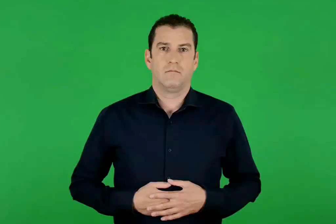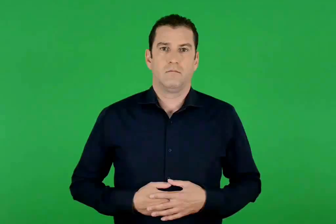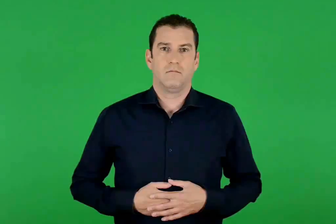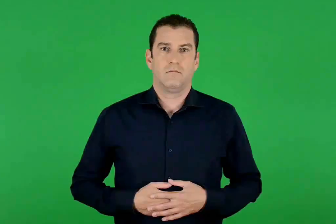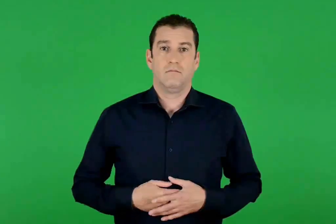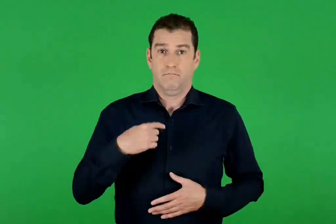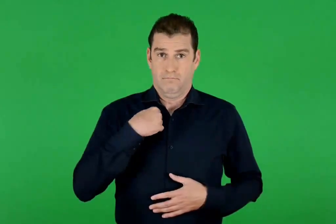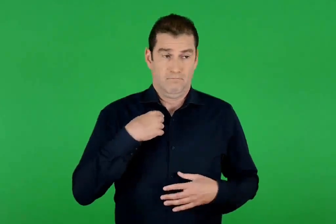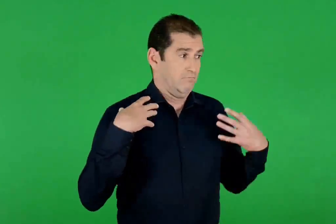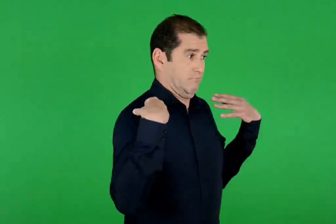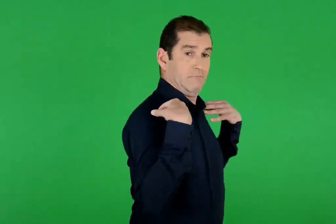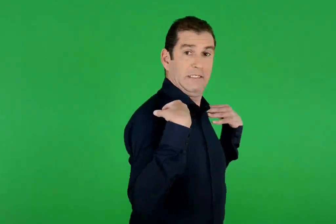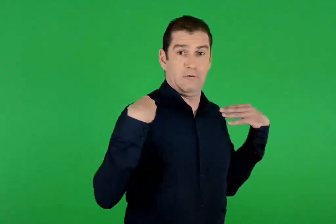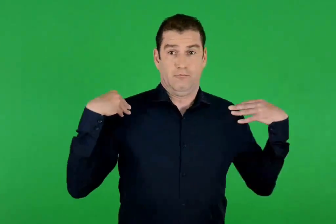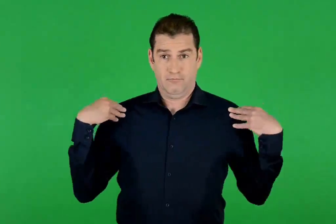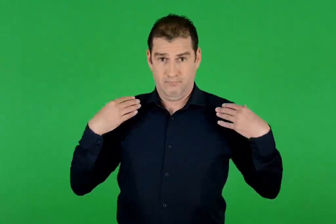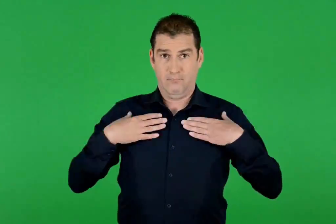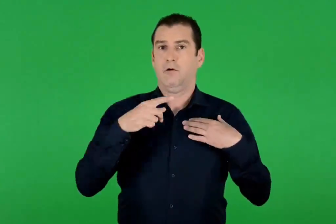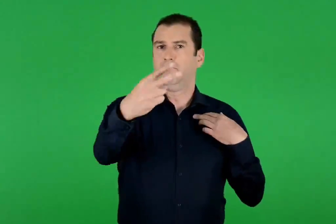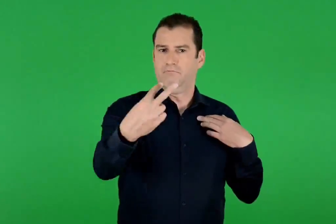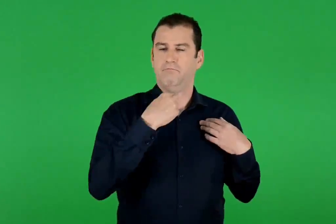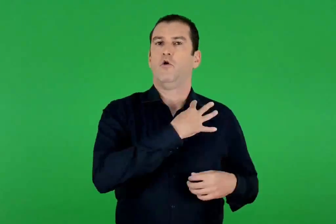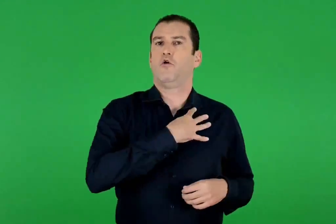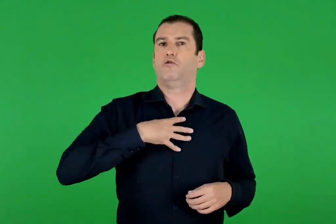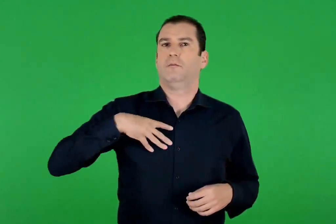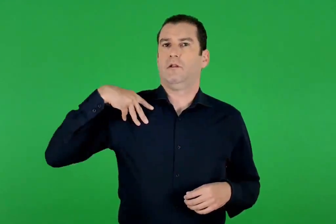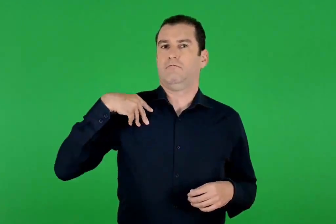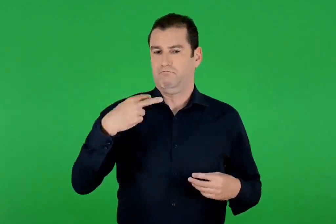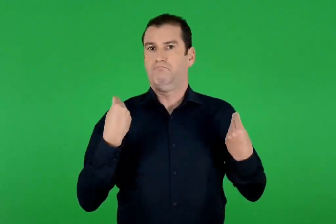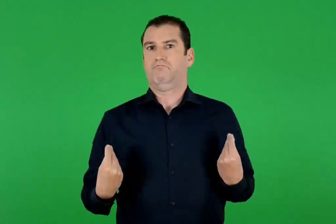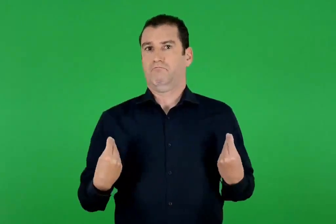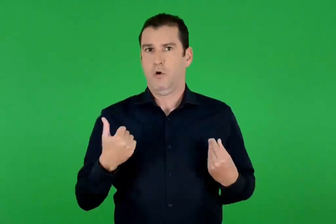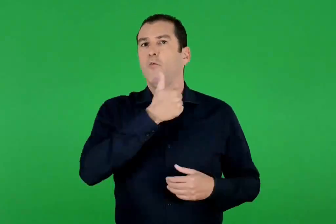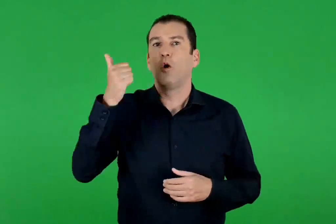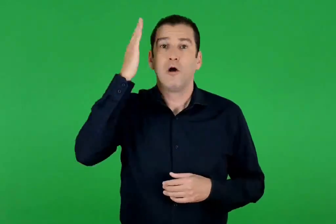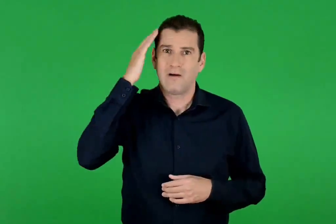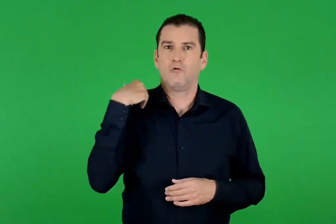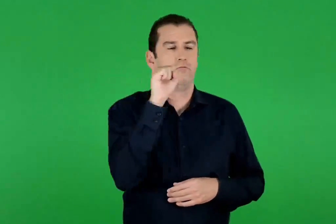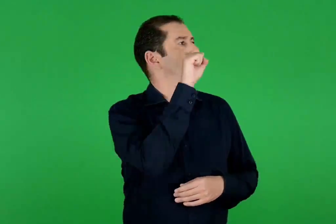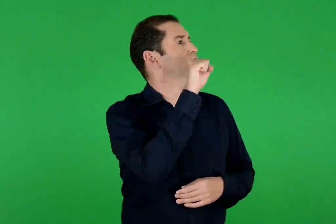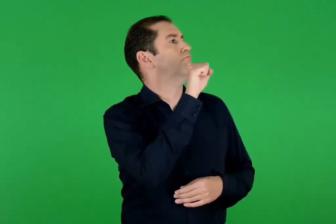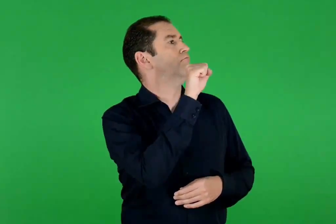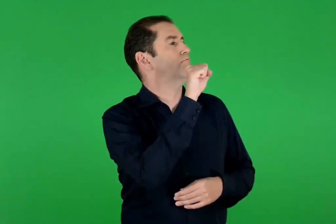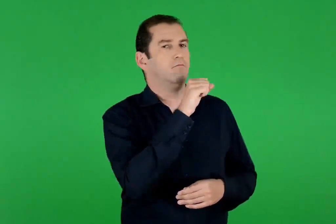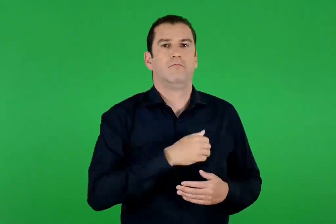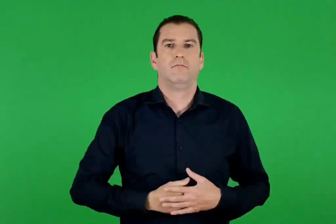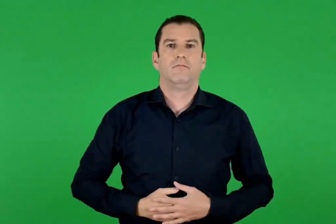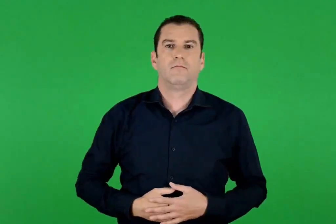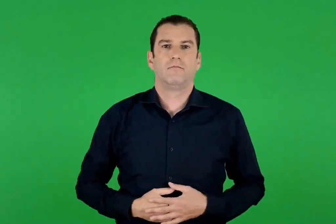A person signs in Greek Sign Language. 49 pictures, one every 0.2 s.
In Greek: έχω γυρίσει το στήθος μπροστά για να καμαρώσεις και τα κοσμήματά μου μόνο το κεφάλι μου είναι στο πλάι
